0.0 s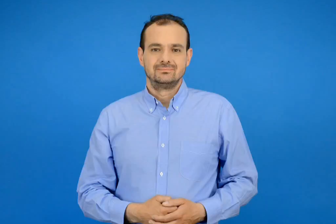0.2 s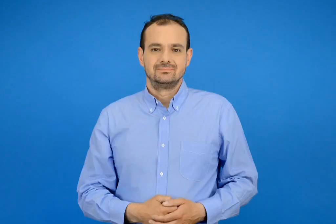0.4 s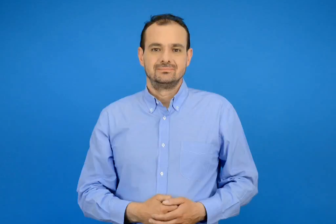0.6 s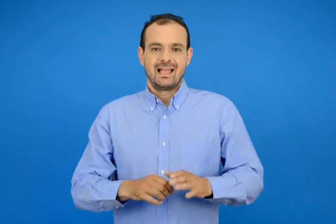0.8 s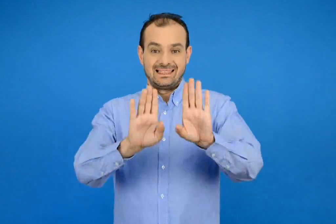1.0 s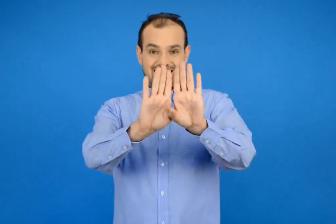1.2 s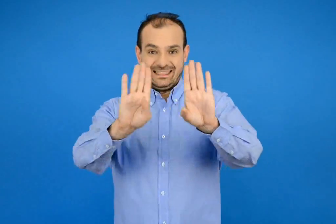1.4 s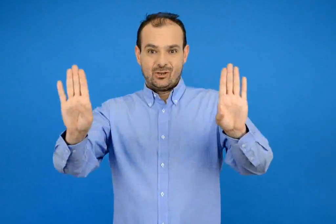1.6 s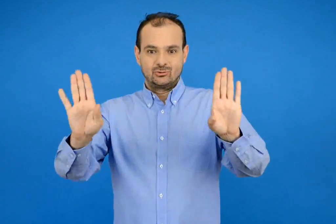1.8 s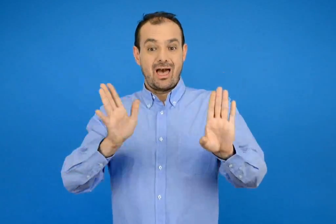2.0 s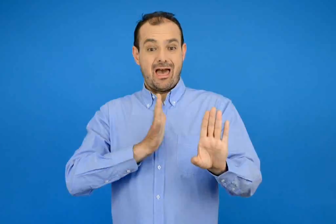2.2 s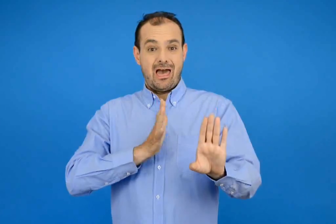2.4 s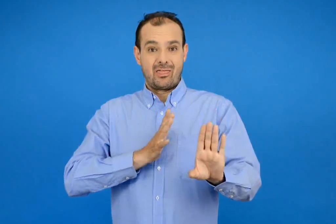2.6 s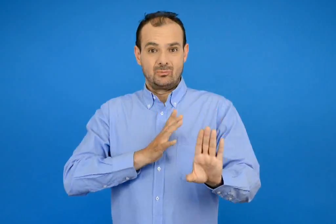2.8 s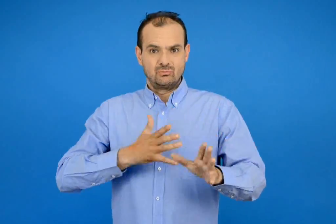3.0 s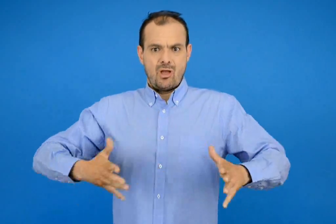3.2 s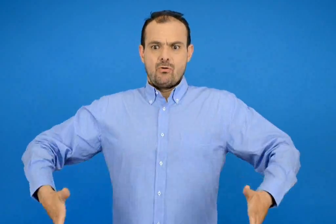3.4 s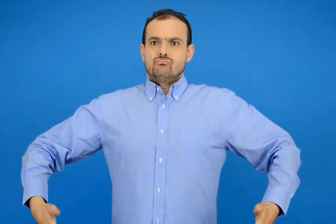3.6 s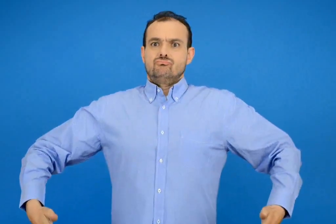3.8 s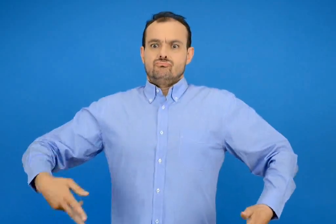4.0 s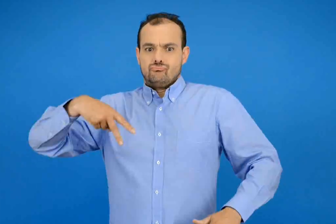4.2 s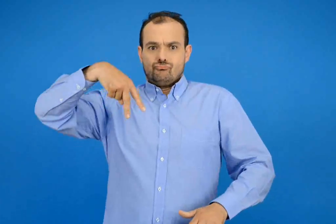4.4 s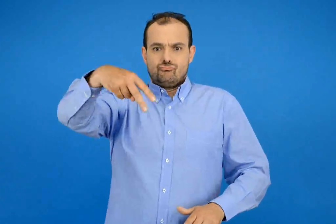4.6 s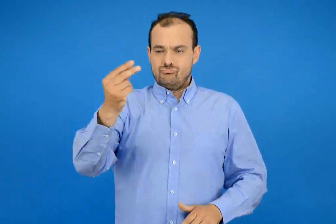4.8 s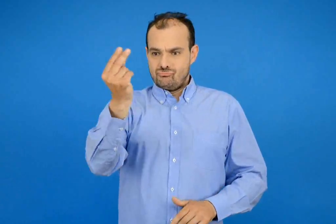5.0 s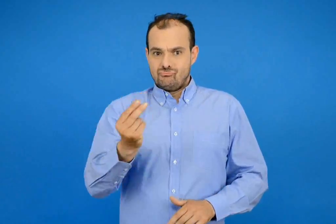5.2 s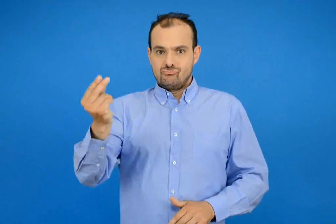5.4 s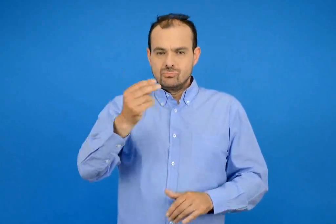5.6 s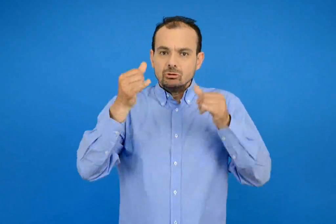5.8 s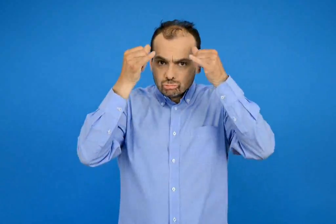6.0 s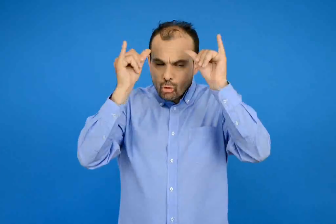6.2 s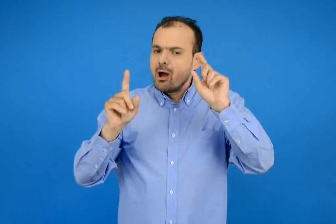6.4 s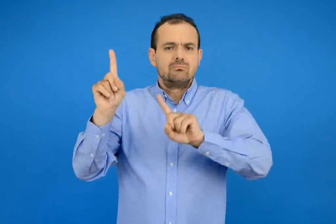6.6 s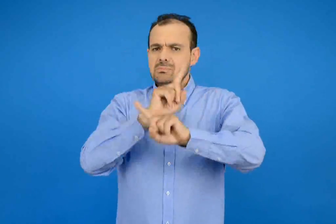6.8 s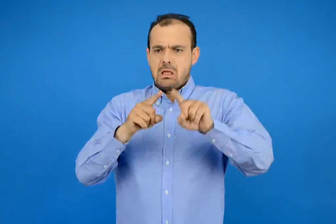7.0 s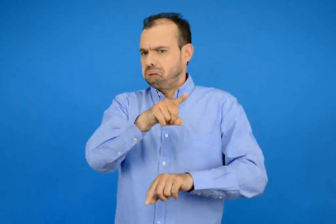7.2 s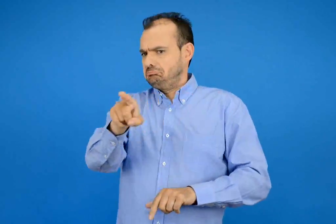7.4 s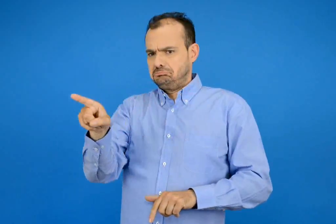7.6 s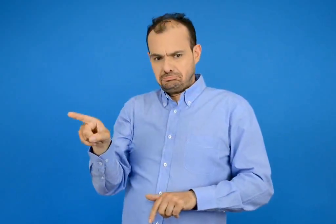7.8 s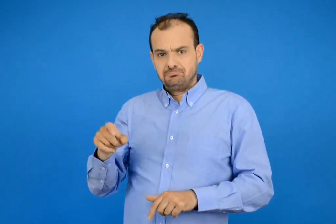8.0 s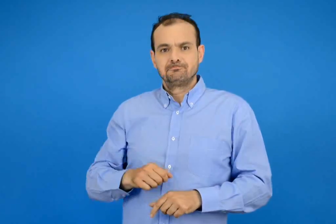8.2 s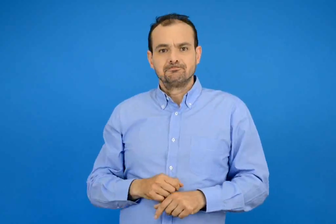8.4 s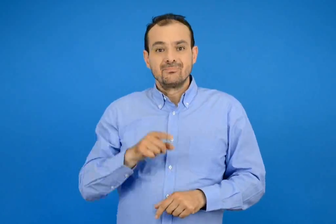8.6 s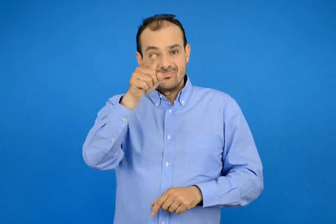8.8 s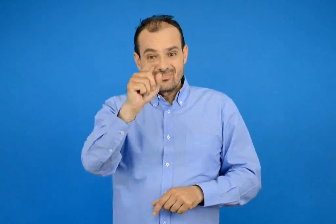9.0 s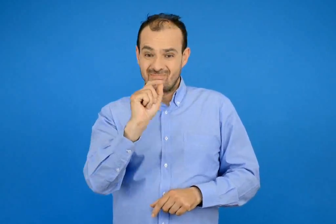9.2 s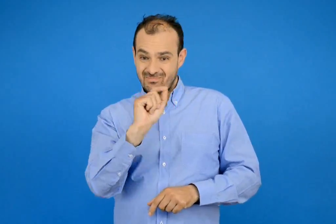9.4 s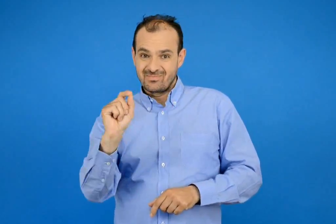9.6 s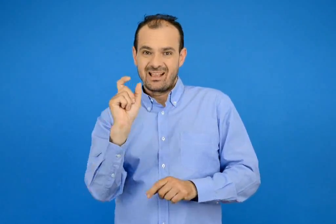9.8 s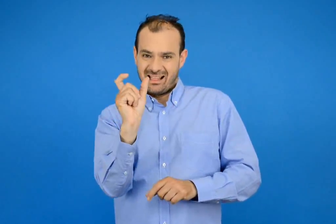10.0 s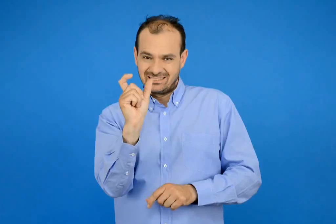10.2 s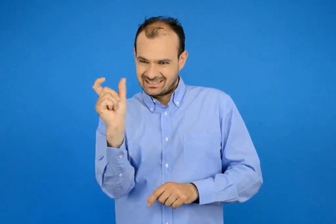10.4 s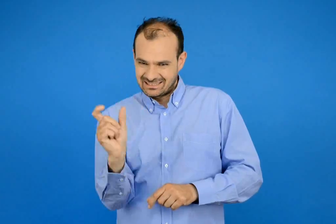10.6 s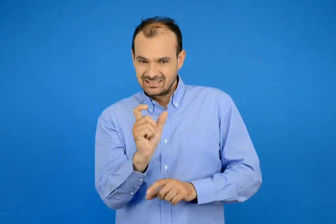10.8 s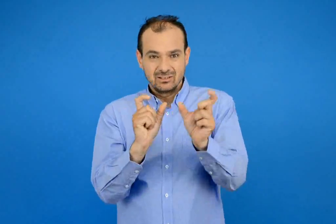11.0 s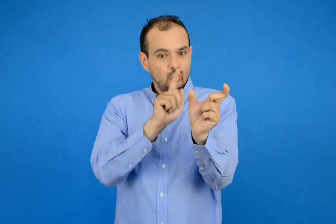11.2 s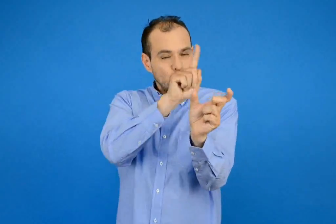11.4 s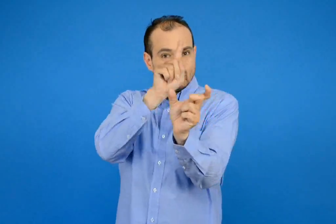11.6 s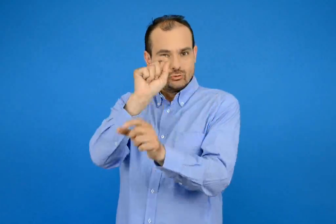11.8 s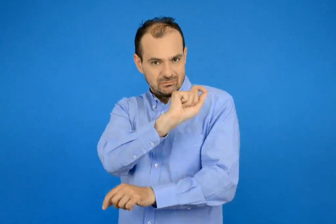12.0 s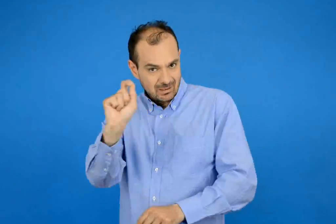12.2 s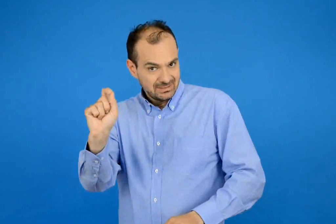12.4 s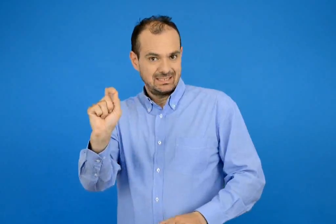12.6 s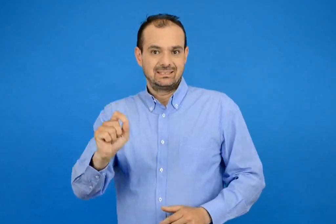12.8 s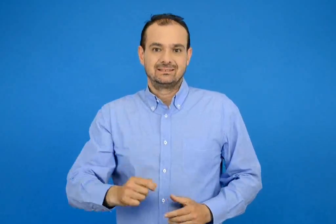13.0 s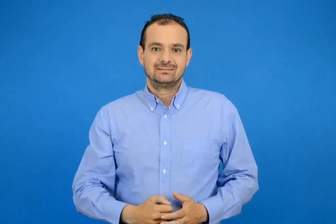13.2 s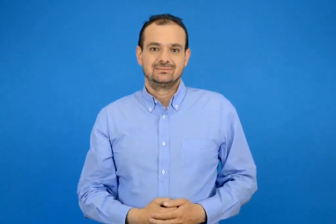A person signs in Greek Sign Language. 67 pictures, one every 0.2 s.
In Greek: ποια ζώα ζωγράφισαν τον τεράστιο άνθρωπο στον τοίχο ; γράψε και βάλε τόνους στις λέξεις
